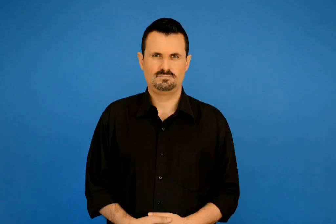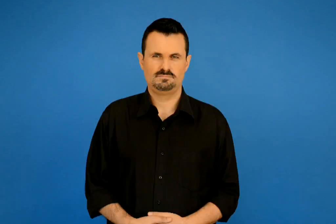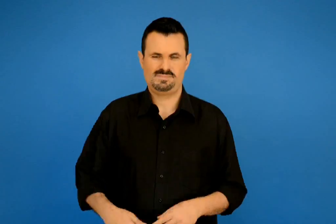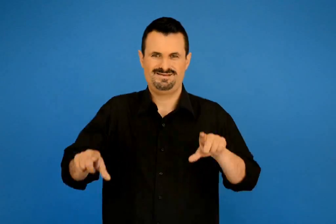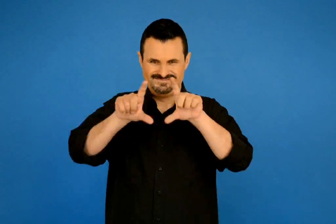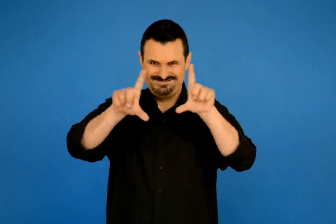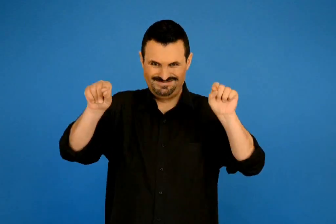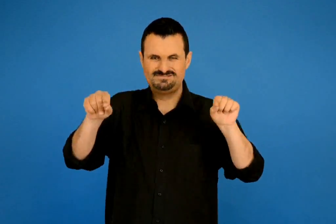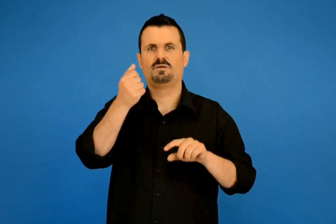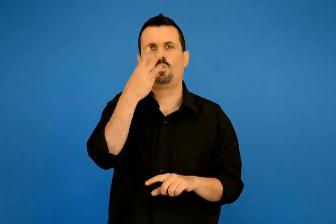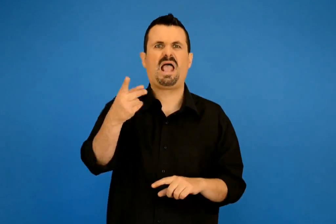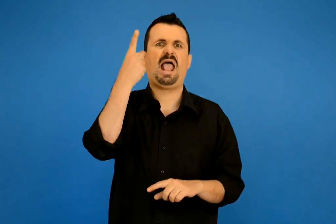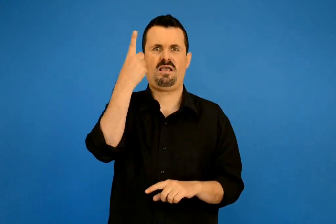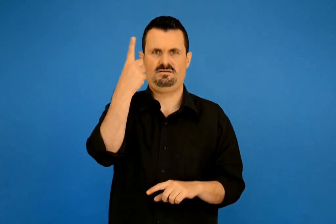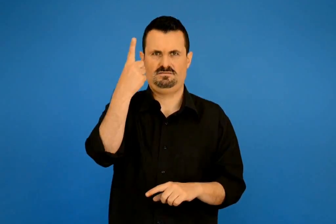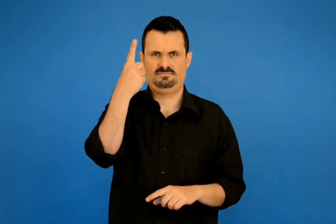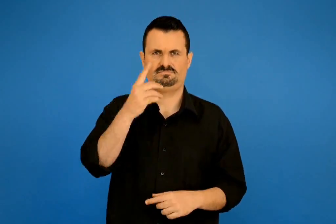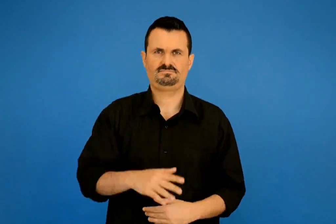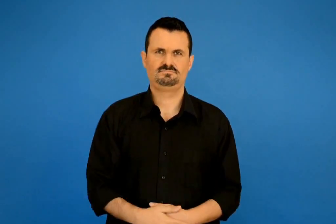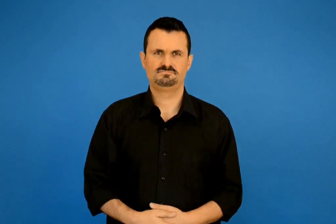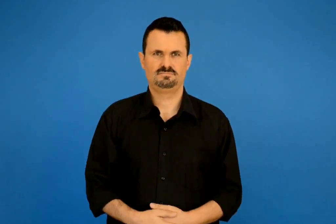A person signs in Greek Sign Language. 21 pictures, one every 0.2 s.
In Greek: καρτέλα 1
